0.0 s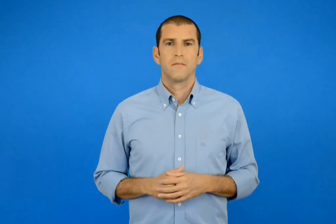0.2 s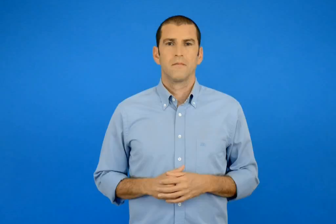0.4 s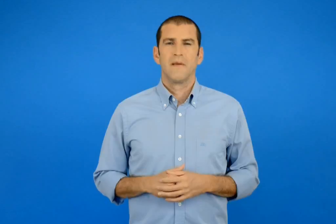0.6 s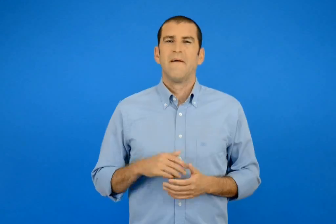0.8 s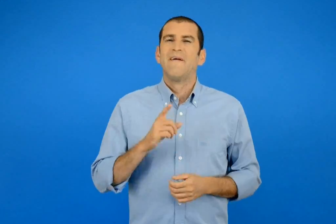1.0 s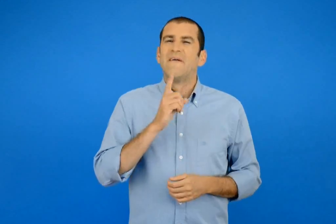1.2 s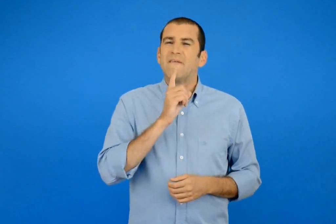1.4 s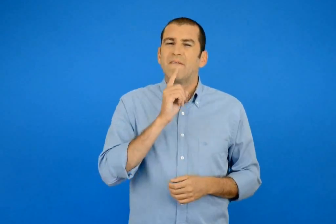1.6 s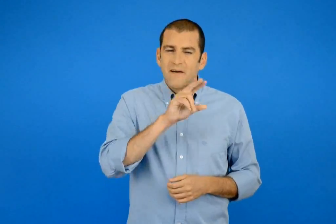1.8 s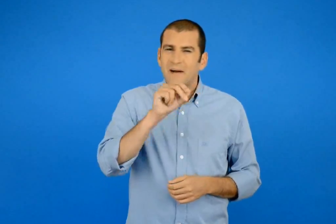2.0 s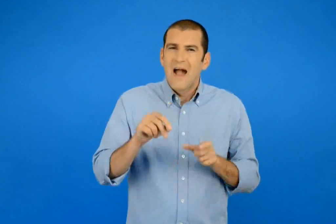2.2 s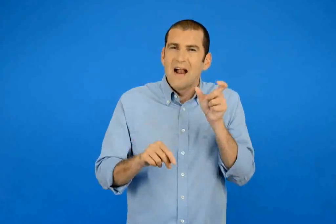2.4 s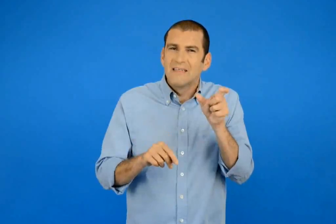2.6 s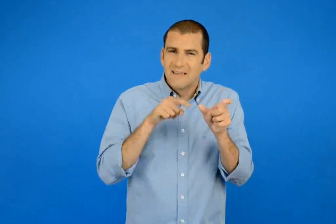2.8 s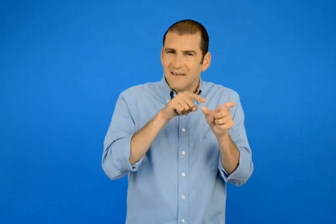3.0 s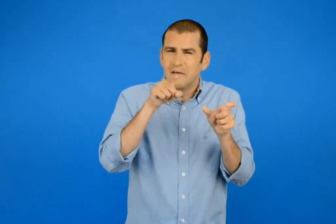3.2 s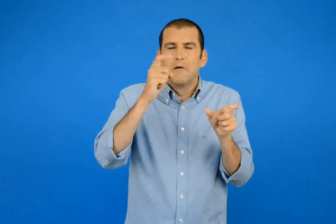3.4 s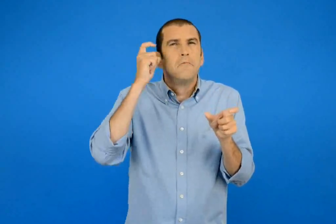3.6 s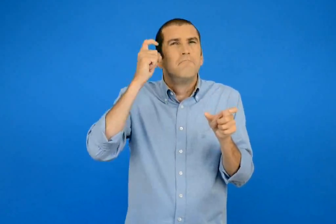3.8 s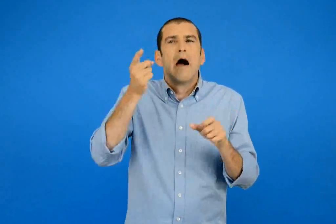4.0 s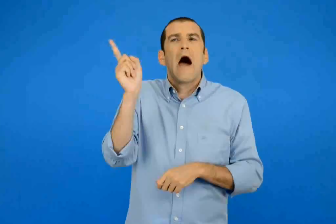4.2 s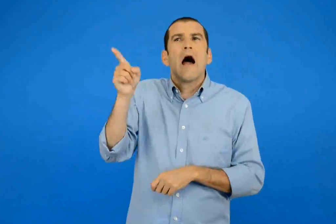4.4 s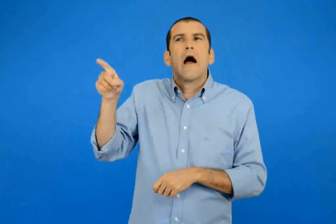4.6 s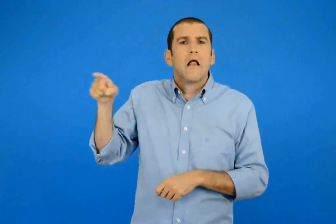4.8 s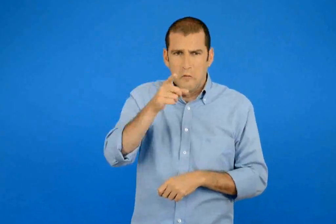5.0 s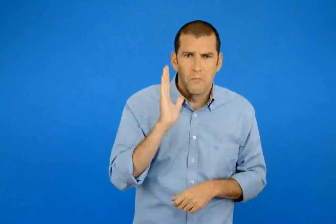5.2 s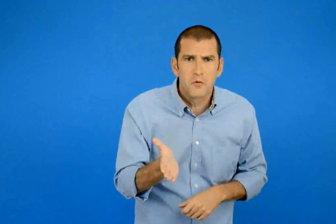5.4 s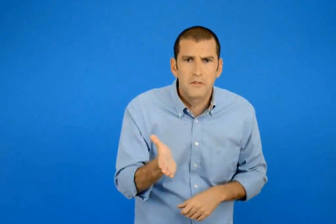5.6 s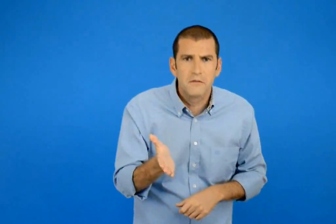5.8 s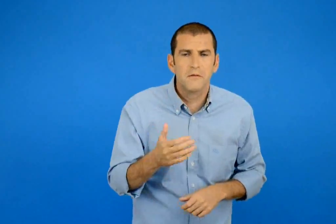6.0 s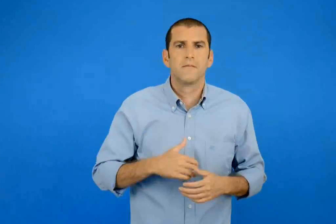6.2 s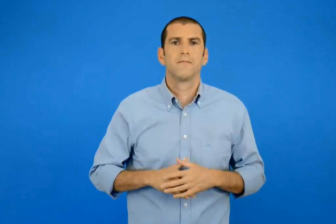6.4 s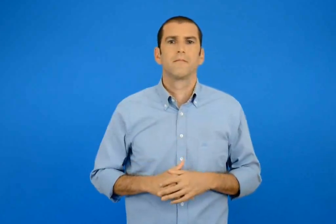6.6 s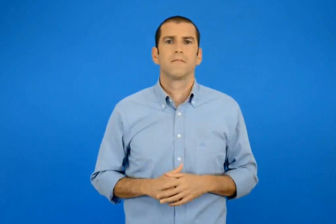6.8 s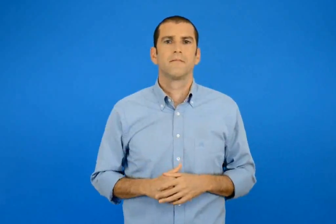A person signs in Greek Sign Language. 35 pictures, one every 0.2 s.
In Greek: μπορείς να σκεφτείς άλλες τέτοιες λέξεις ;
